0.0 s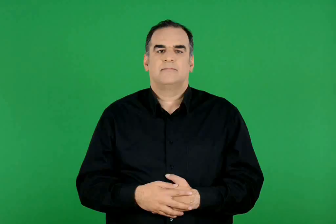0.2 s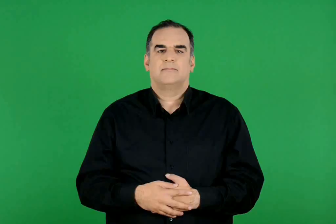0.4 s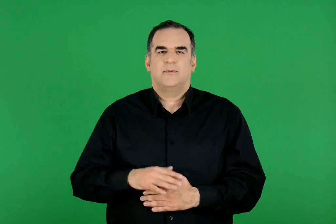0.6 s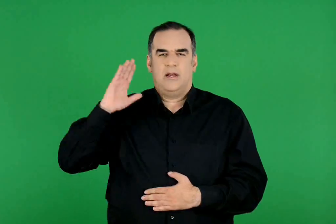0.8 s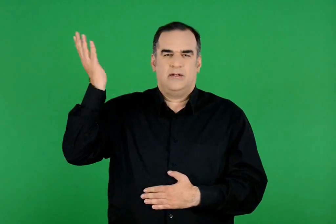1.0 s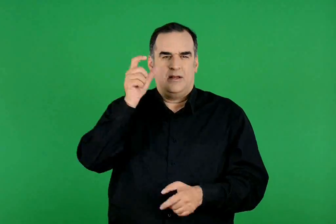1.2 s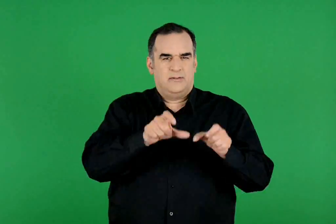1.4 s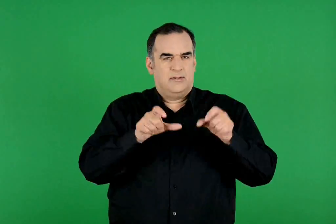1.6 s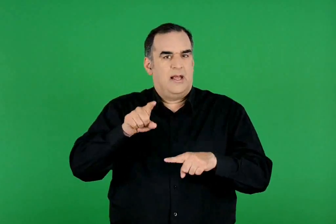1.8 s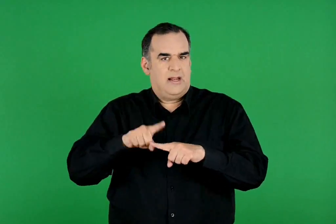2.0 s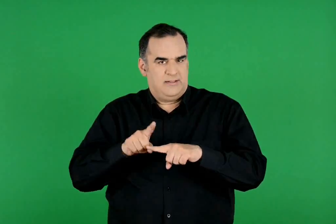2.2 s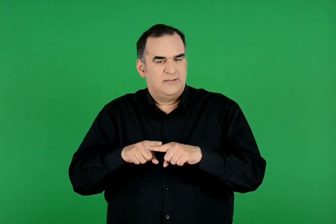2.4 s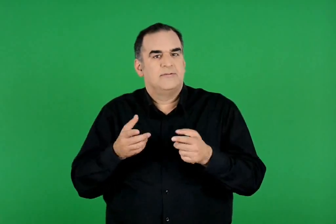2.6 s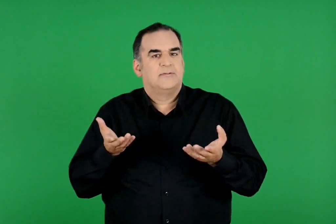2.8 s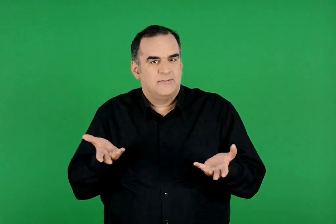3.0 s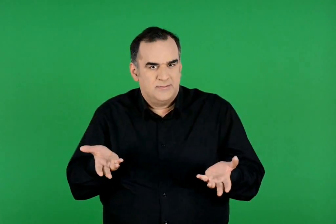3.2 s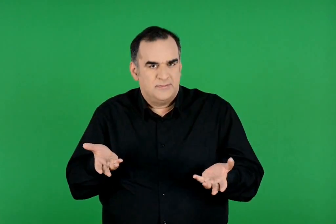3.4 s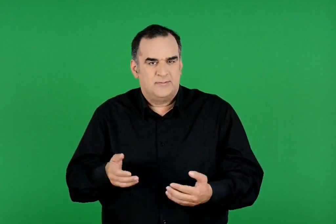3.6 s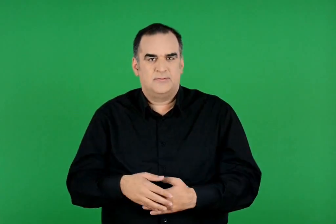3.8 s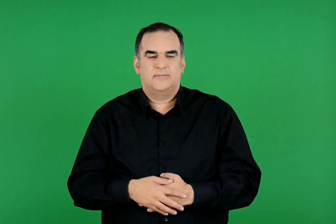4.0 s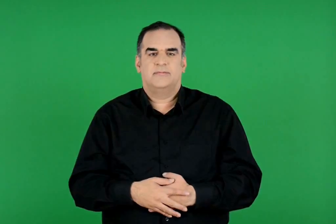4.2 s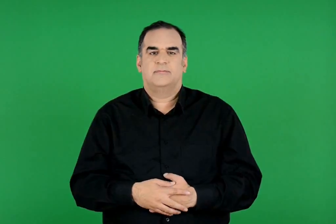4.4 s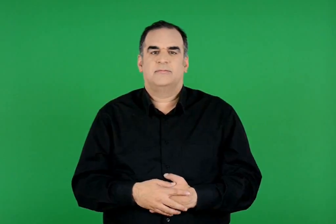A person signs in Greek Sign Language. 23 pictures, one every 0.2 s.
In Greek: οι αρχαίοι έλληνες
